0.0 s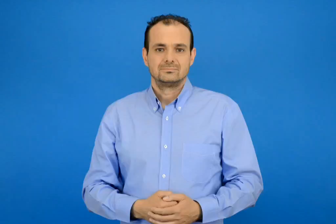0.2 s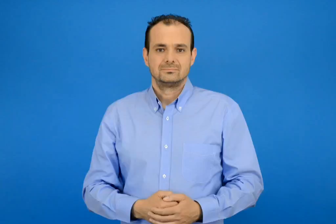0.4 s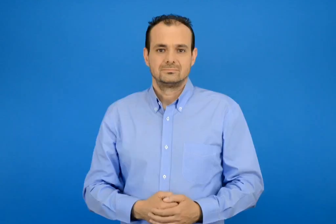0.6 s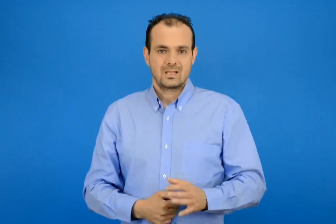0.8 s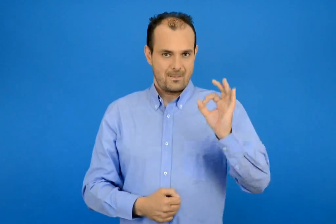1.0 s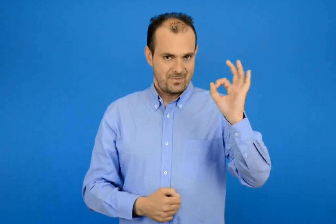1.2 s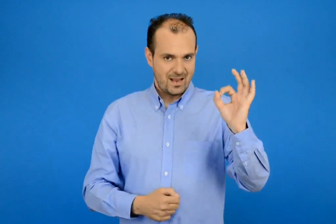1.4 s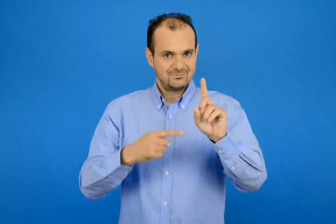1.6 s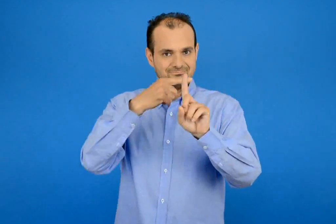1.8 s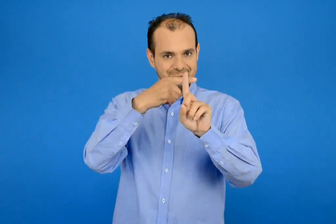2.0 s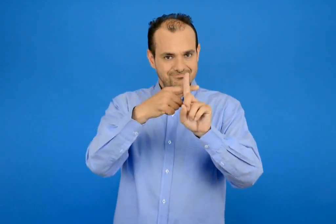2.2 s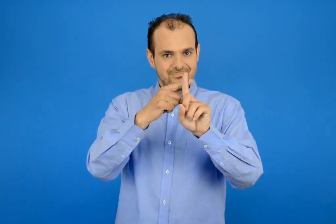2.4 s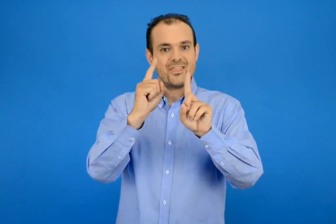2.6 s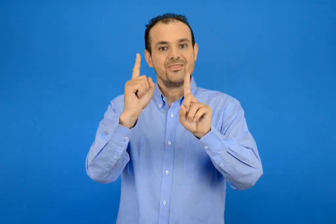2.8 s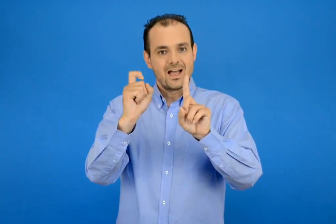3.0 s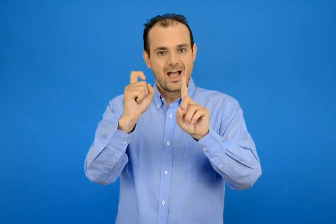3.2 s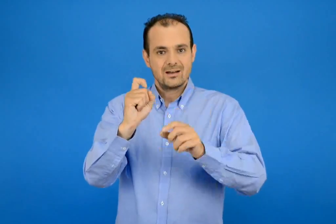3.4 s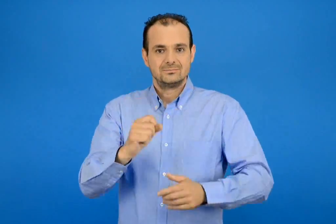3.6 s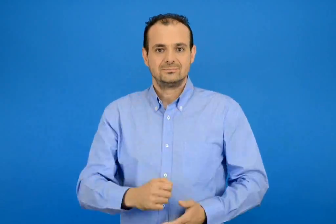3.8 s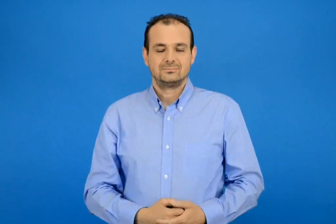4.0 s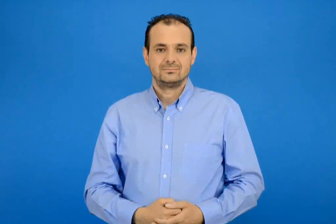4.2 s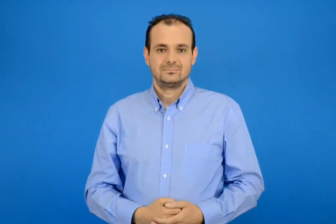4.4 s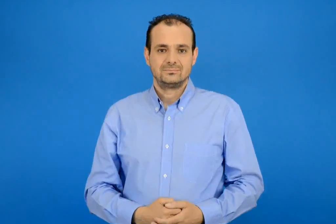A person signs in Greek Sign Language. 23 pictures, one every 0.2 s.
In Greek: 0 + 10
